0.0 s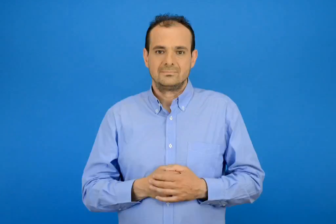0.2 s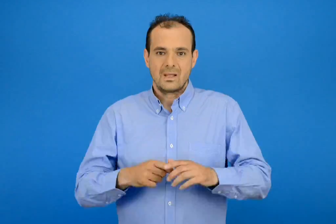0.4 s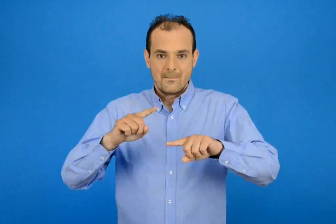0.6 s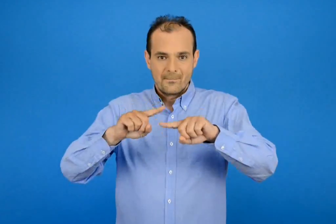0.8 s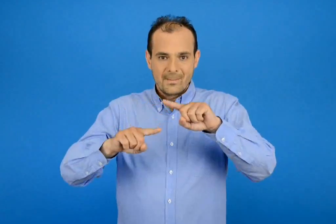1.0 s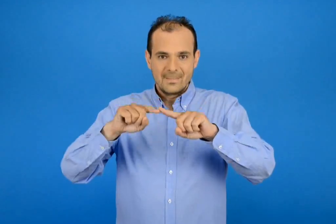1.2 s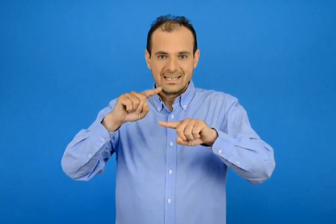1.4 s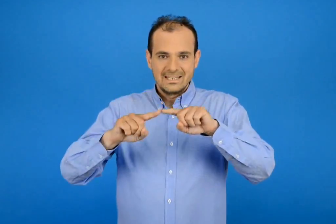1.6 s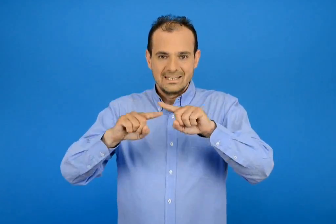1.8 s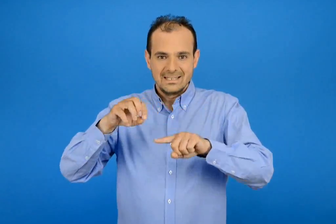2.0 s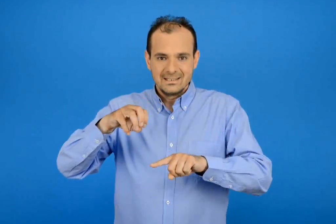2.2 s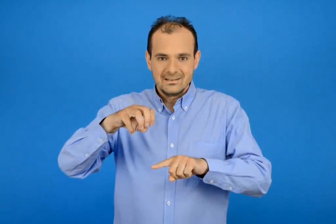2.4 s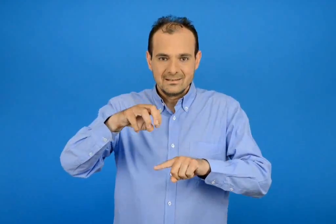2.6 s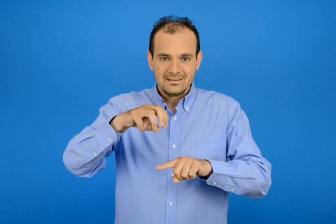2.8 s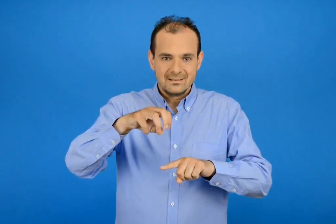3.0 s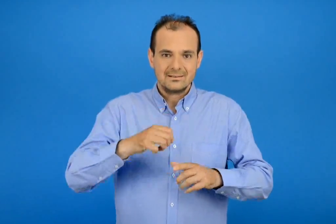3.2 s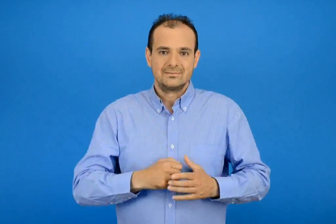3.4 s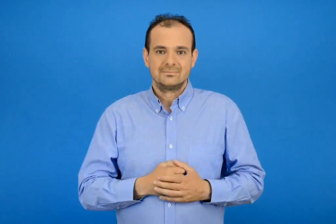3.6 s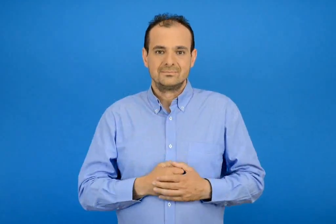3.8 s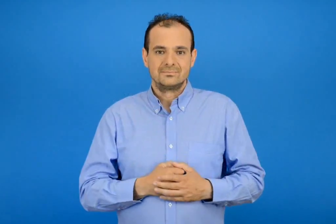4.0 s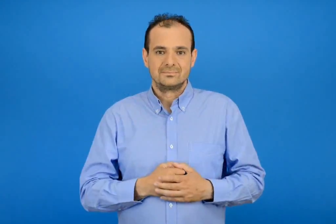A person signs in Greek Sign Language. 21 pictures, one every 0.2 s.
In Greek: μυρμήγκι
